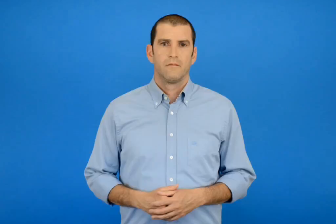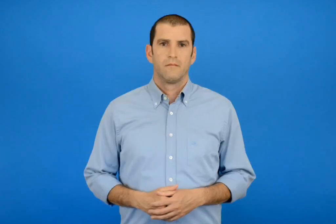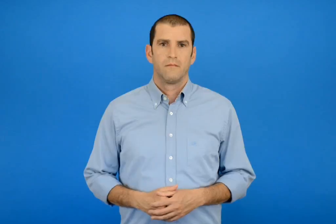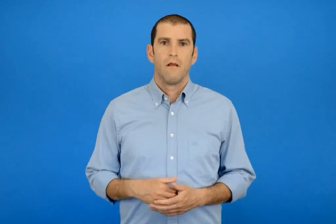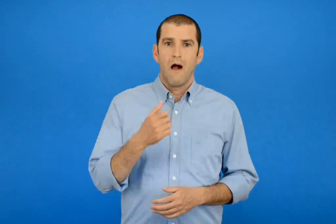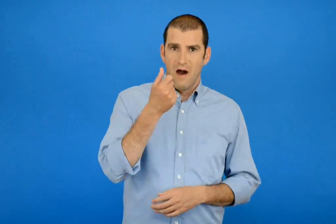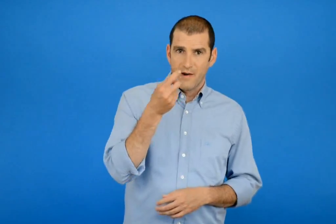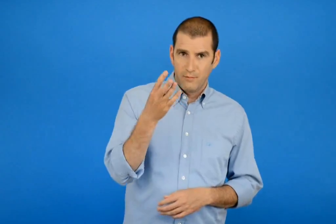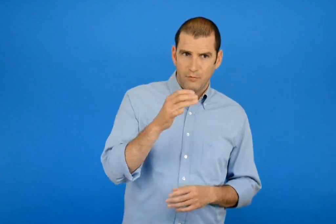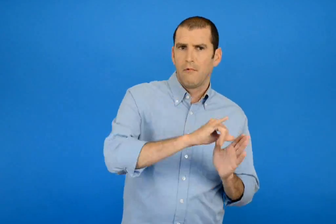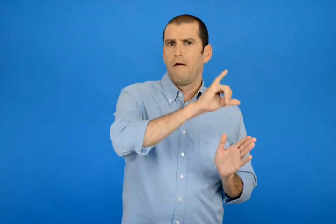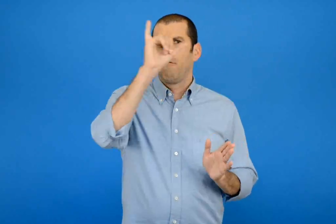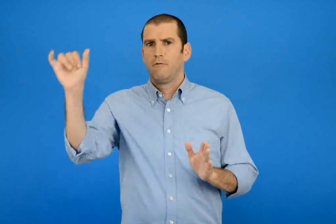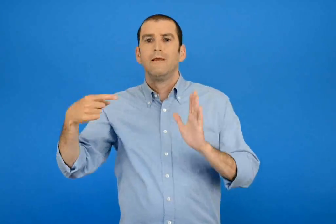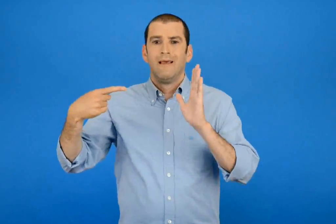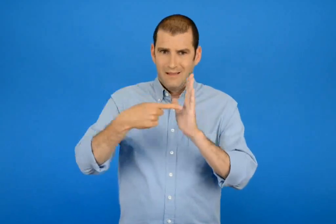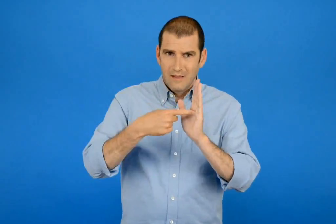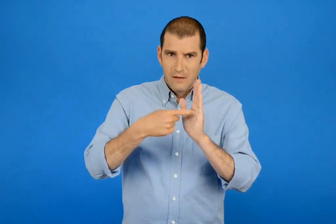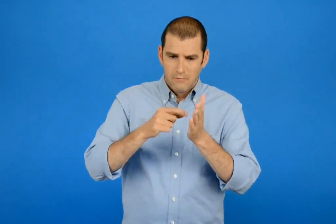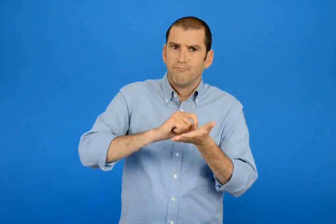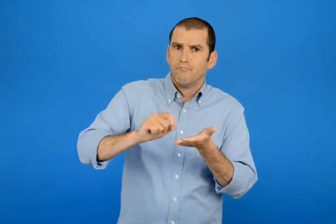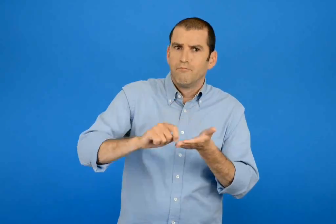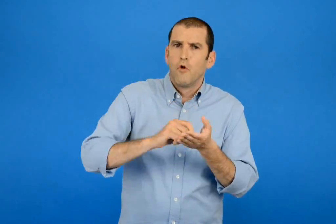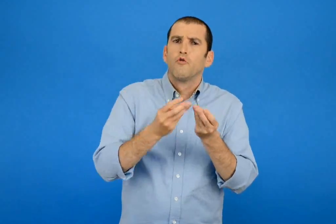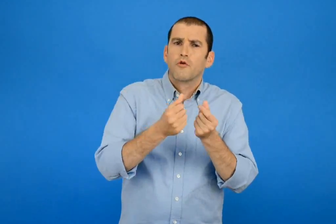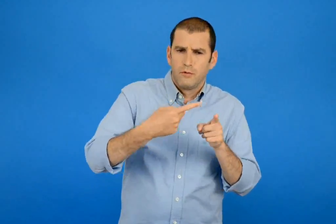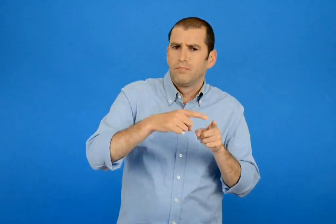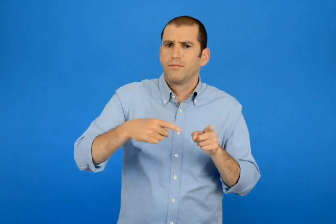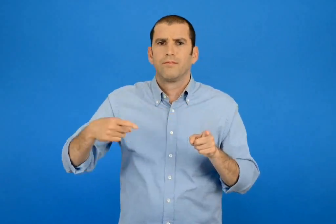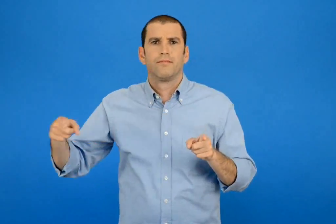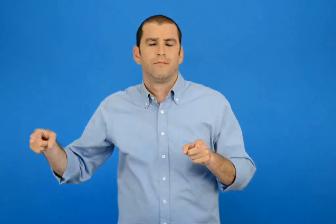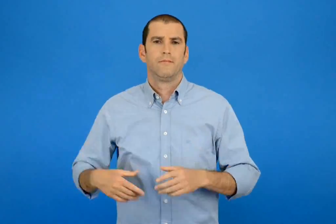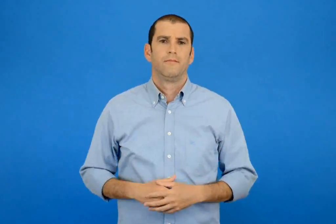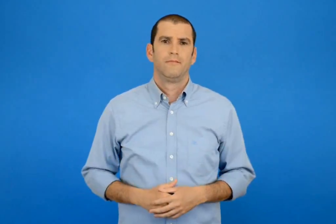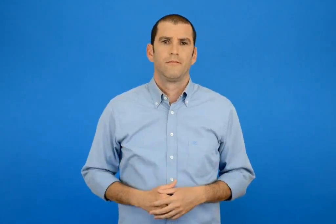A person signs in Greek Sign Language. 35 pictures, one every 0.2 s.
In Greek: να φτιάχνουμε τους αριθμούς μέχρι το 1000 με πολλούς διαφορετικούς τρόπους
